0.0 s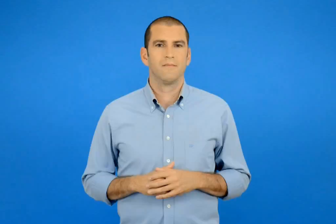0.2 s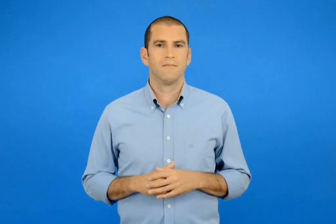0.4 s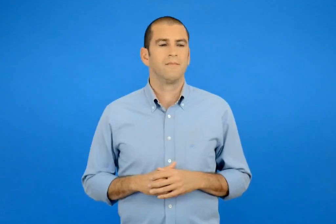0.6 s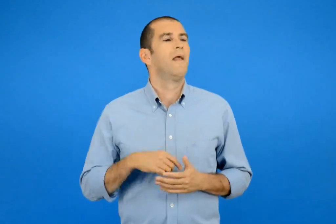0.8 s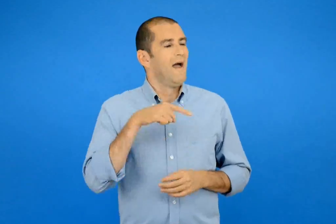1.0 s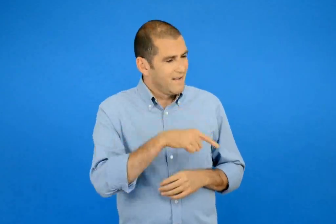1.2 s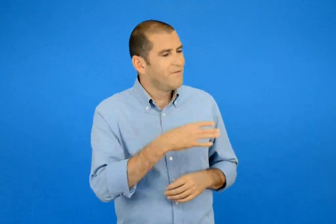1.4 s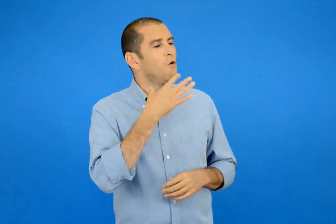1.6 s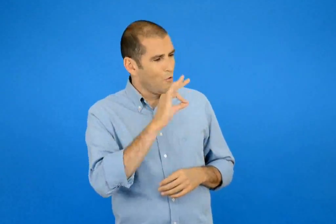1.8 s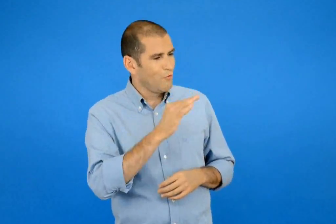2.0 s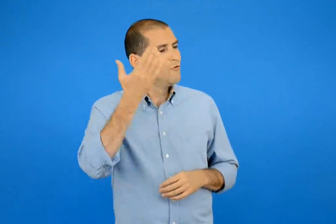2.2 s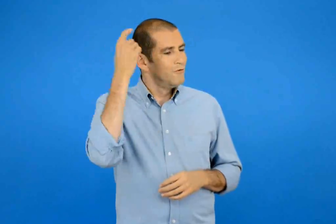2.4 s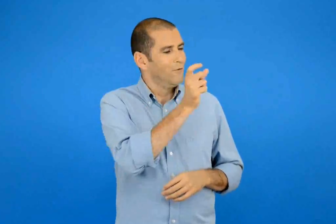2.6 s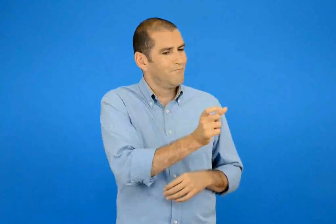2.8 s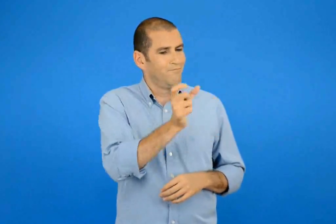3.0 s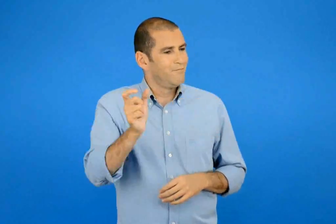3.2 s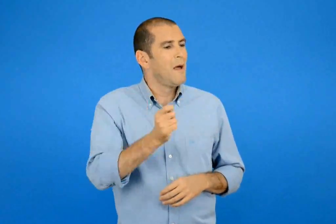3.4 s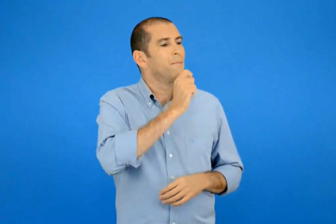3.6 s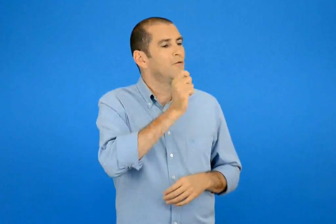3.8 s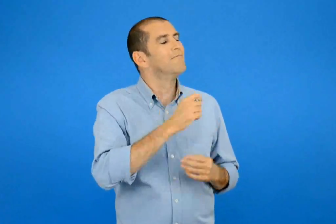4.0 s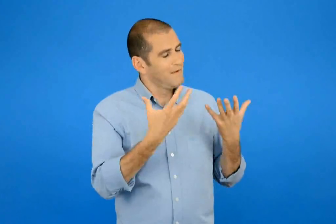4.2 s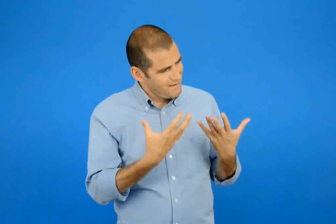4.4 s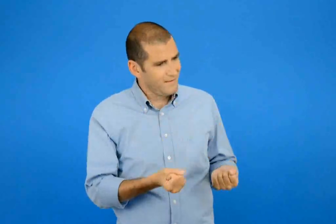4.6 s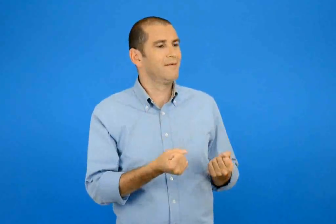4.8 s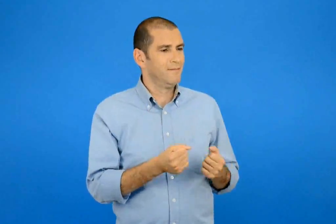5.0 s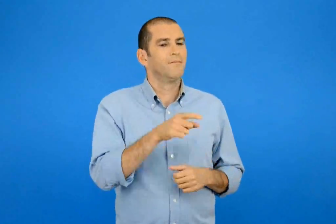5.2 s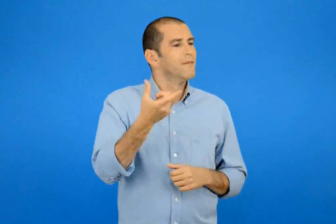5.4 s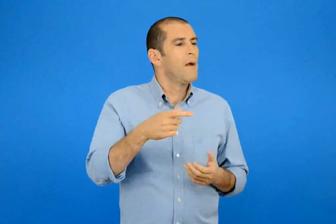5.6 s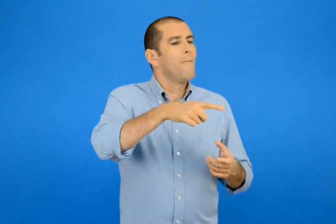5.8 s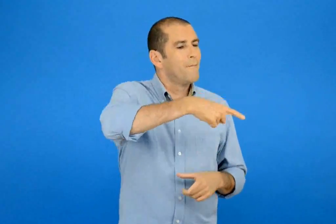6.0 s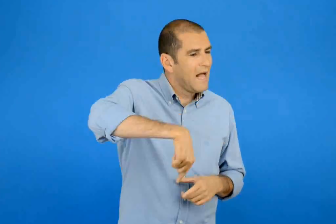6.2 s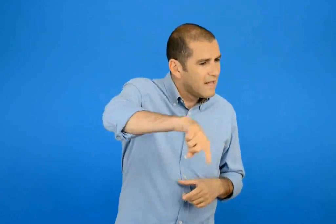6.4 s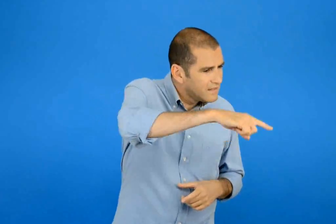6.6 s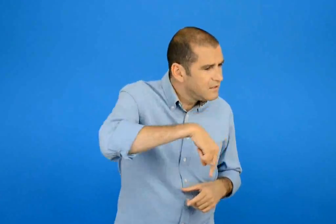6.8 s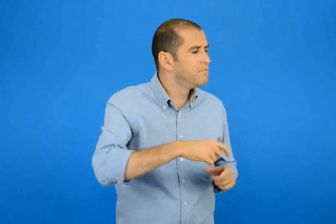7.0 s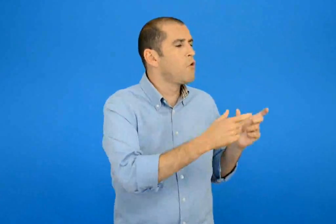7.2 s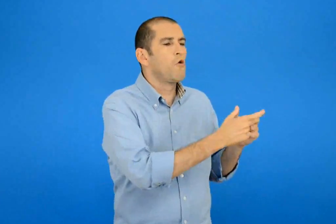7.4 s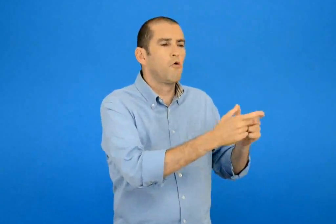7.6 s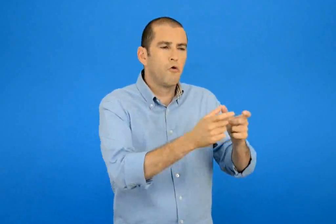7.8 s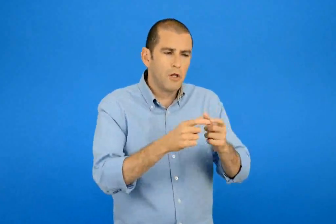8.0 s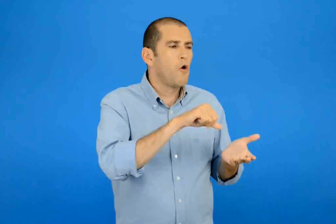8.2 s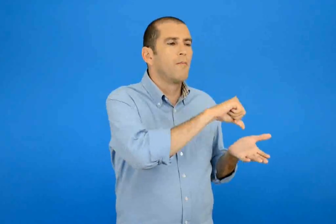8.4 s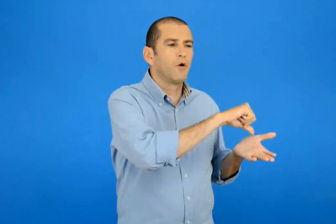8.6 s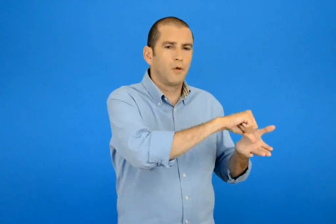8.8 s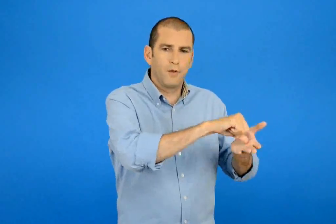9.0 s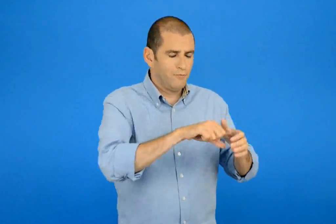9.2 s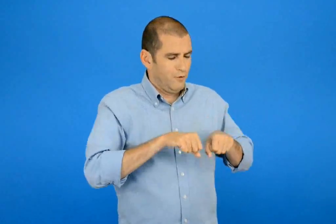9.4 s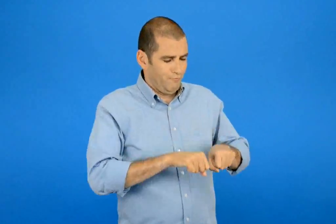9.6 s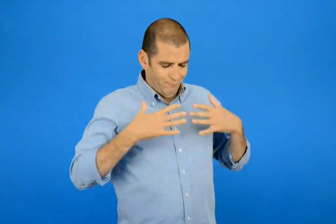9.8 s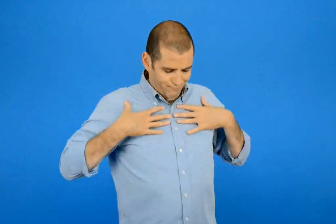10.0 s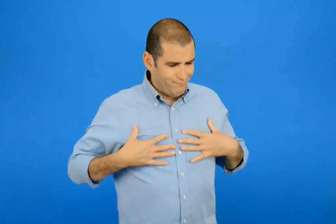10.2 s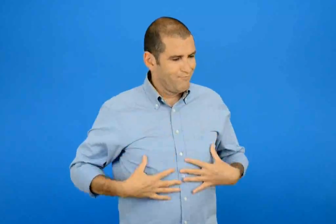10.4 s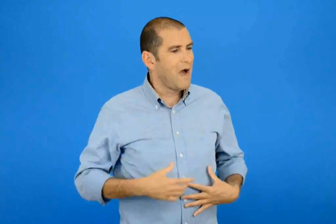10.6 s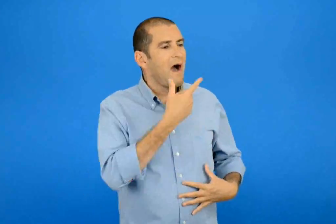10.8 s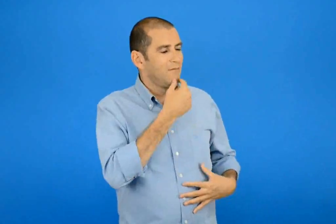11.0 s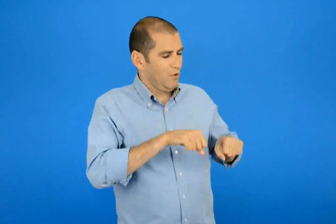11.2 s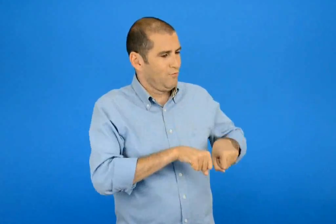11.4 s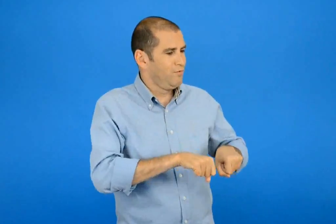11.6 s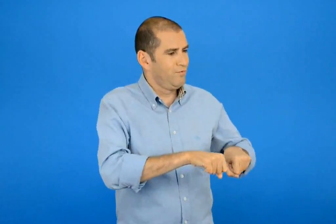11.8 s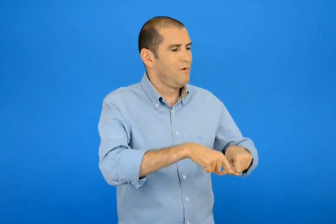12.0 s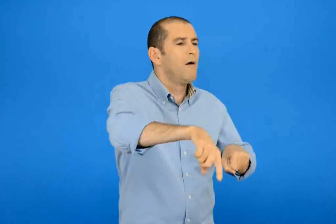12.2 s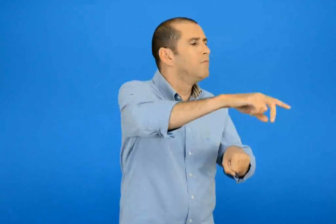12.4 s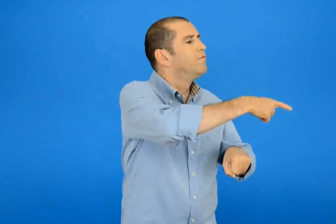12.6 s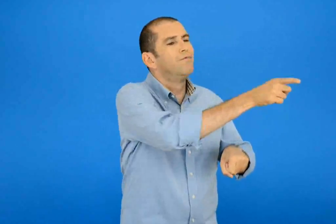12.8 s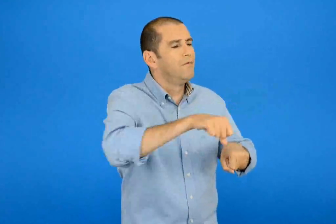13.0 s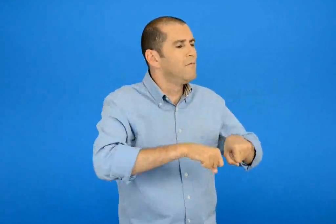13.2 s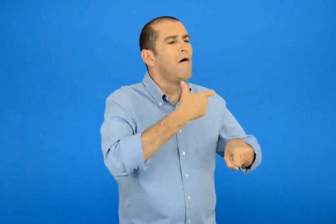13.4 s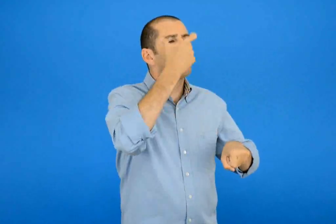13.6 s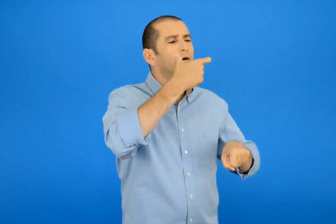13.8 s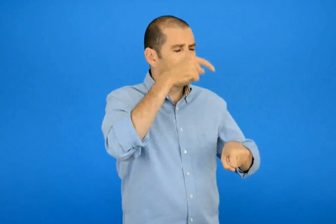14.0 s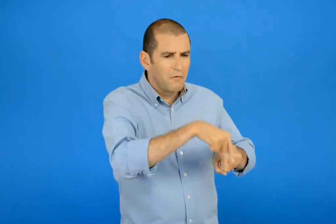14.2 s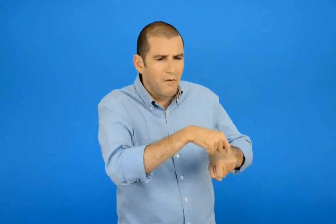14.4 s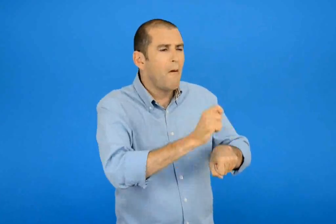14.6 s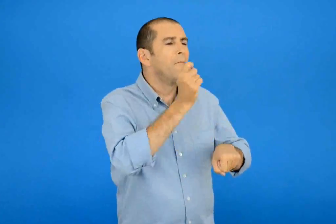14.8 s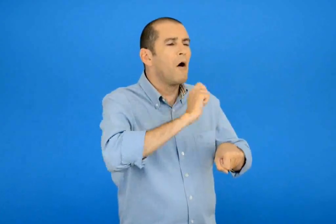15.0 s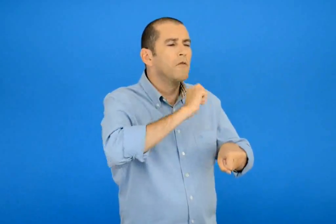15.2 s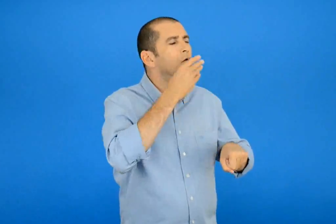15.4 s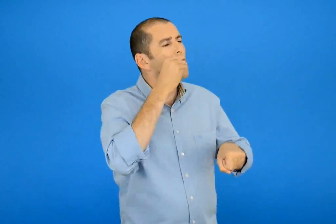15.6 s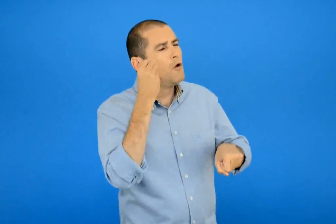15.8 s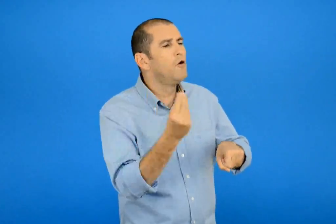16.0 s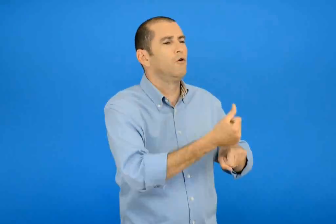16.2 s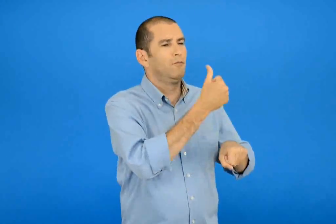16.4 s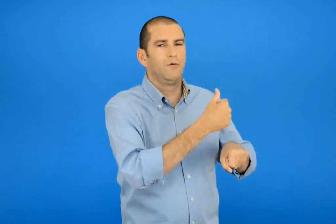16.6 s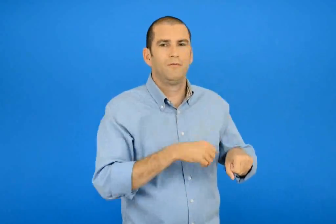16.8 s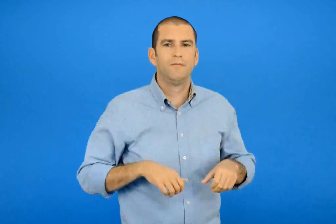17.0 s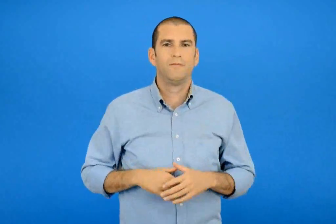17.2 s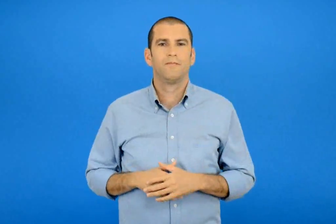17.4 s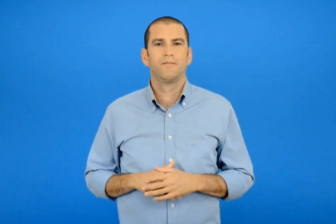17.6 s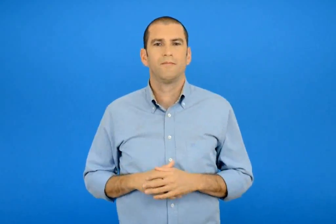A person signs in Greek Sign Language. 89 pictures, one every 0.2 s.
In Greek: για αυτό υπήρχαν οι παγωτατζήδες γυρνούσαν στις πλατείες στις πόλεις και στα χωριά με τις άσπρες ποδιές τους και φωνάζαν εδώ τα νόστιμα παγωτά
